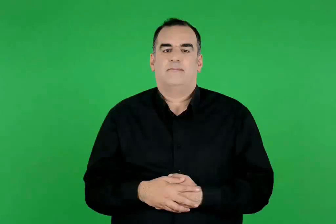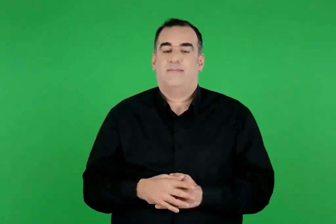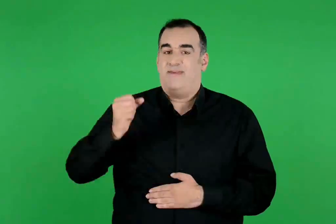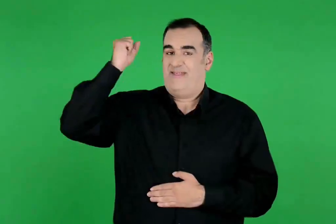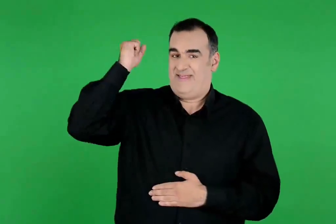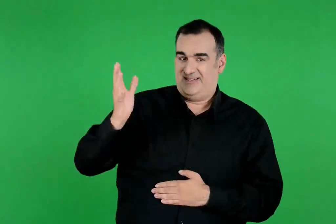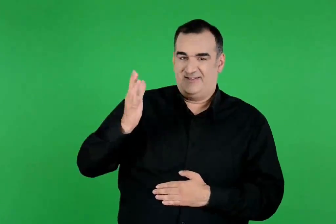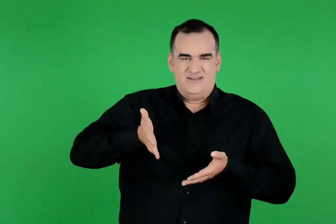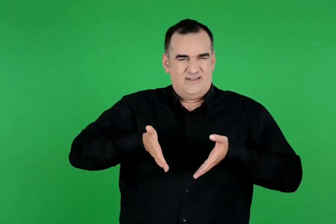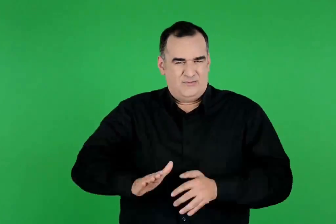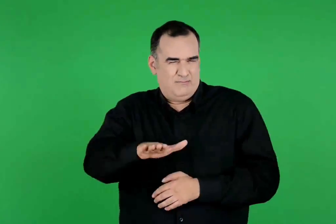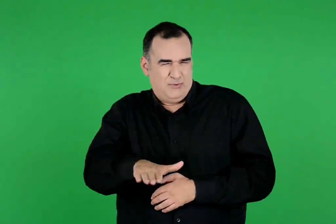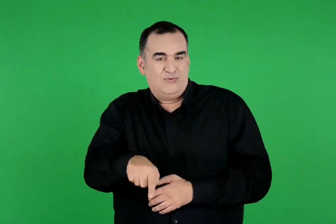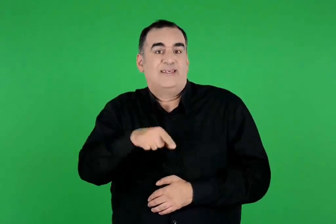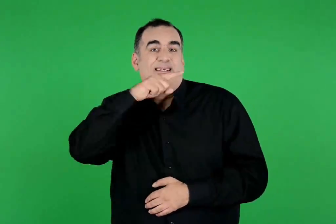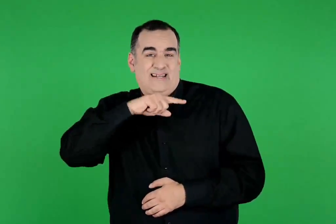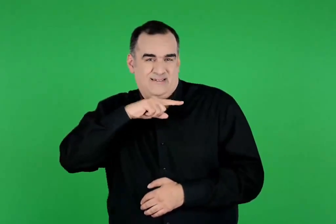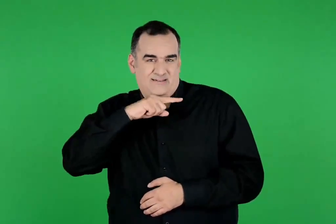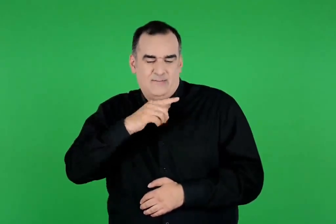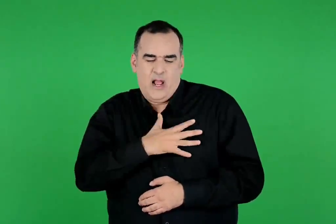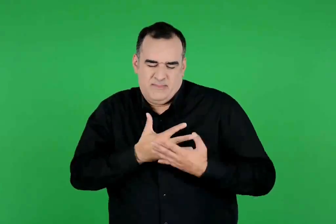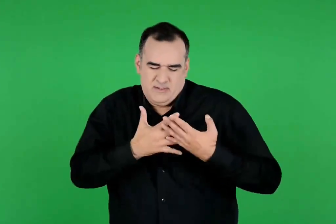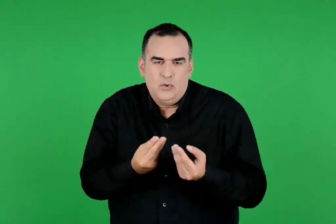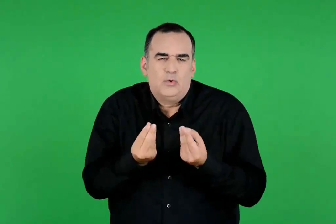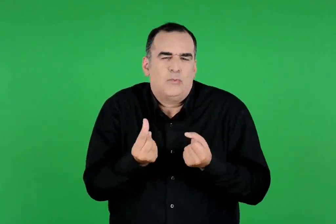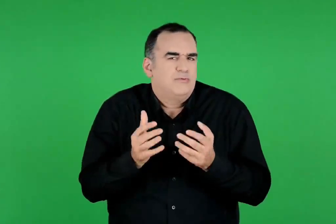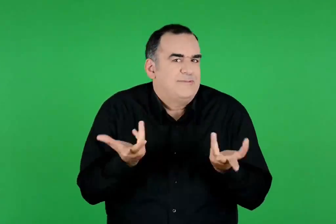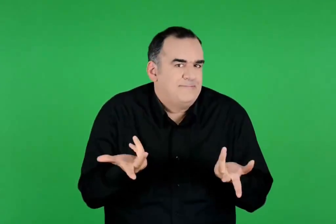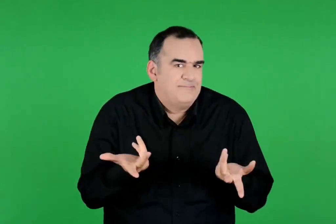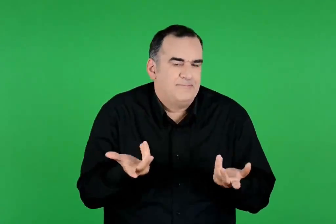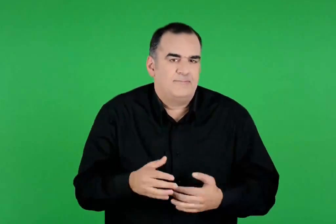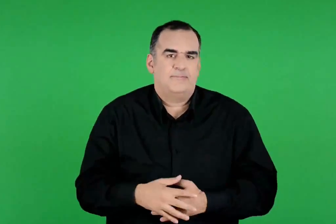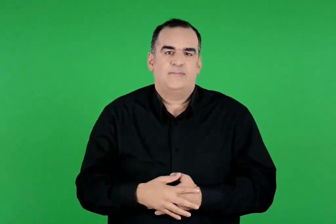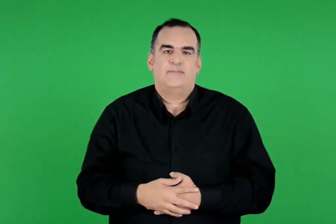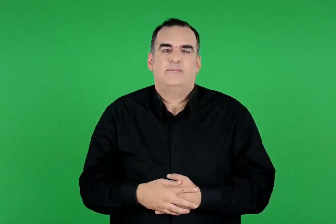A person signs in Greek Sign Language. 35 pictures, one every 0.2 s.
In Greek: με ποιους τρόπους ο δίας εκδηλώνει την αγάπη του για τον μικρό του γιο , τον ηρακλή ;
